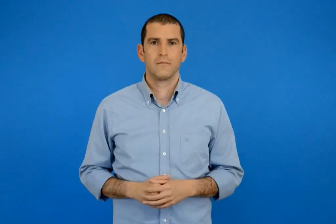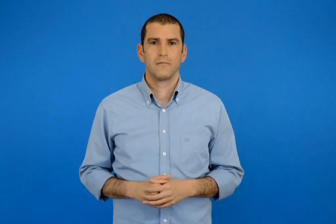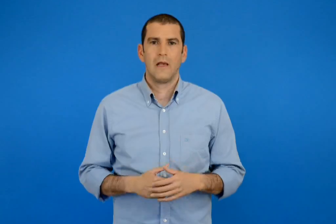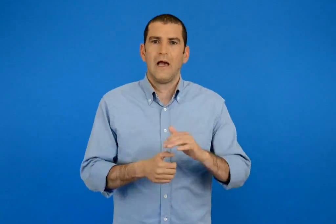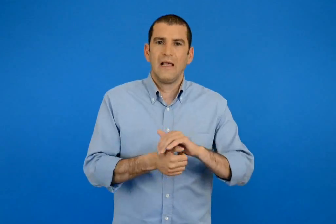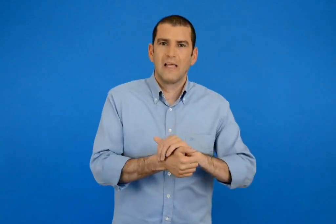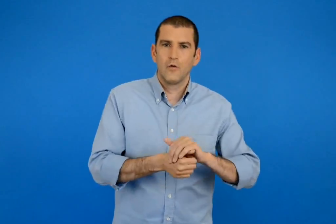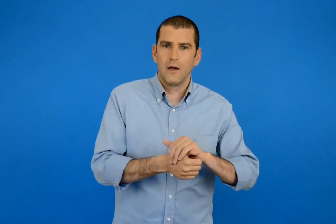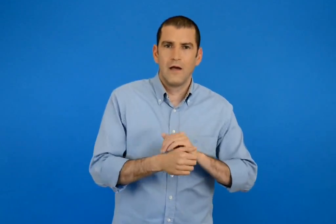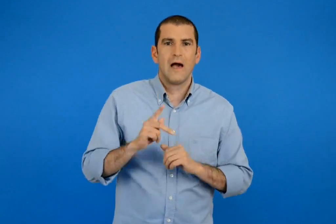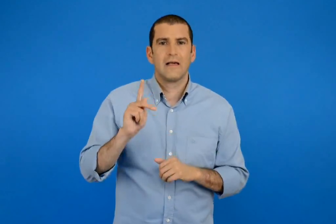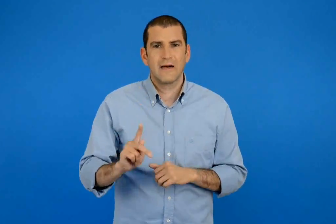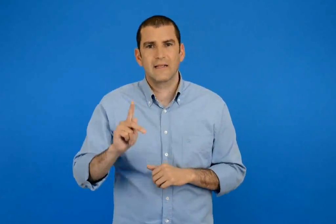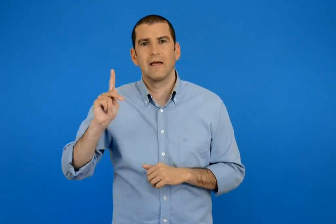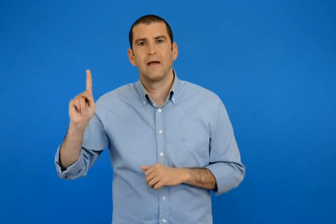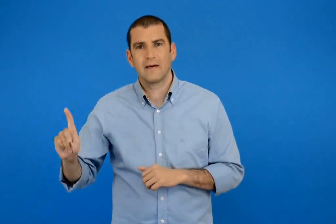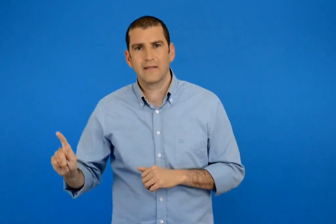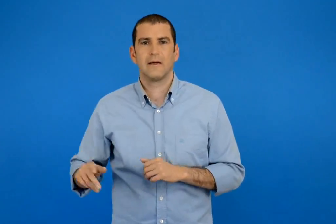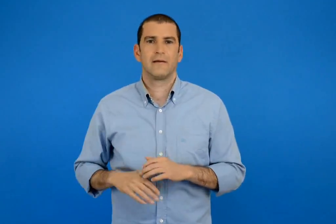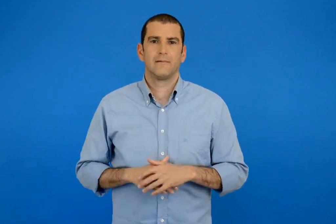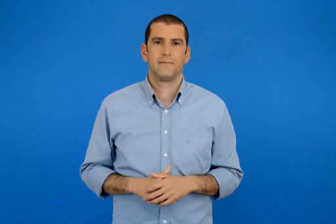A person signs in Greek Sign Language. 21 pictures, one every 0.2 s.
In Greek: χελώνα καρέτα καρέτα
